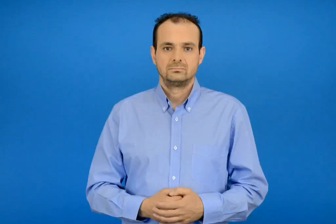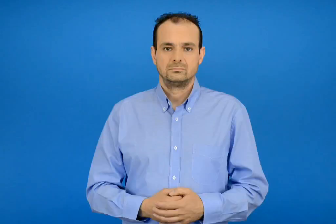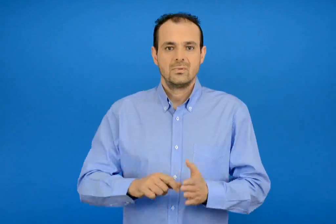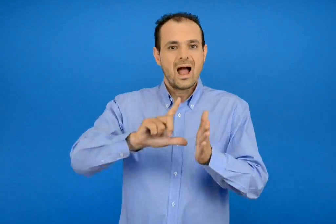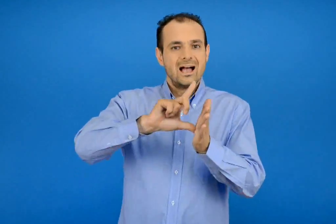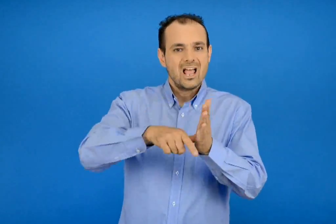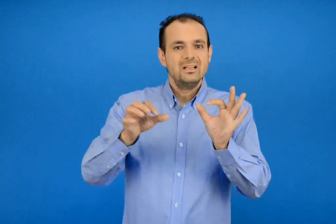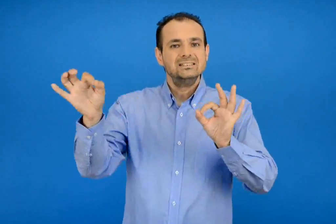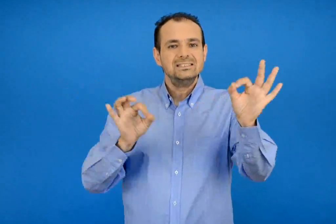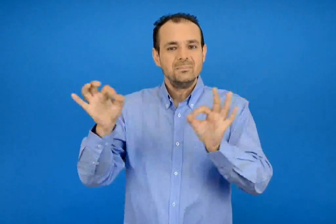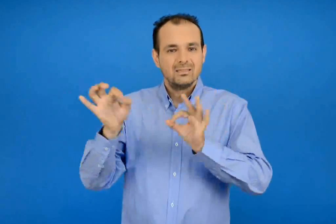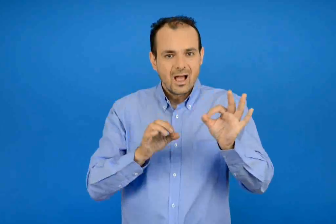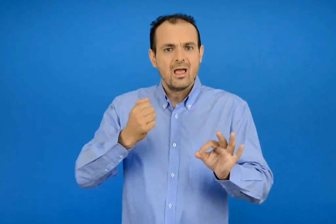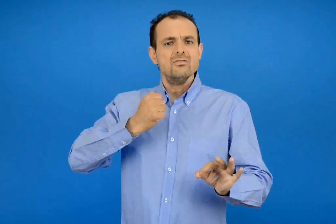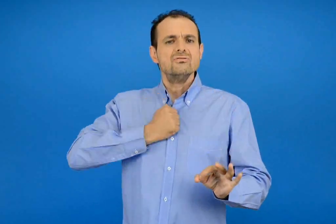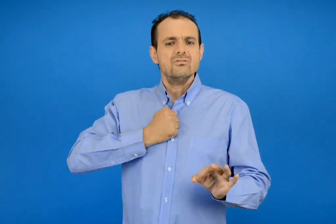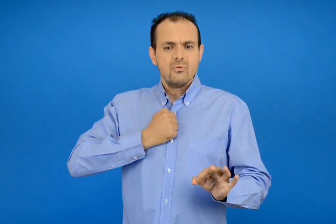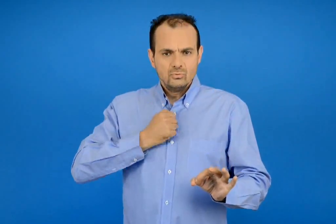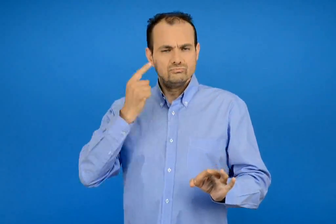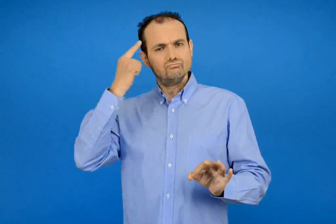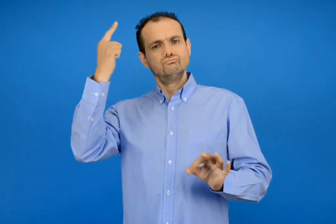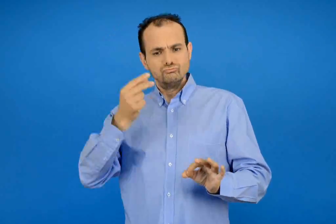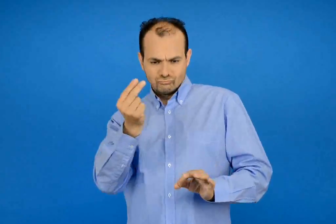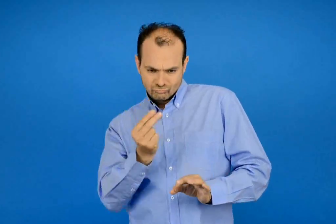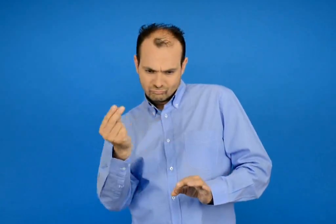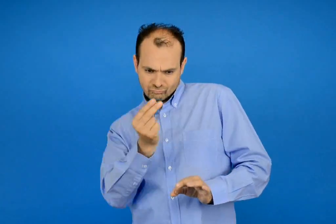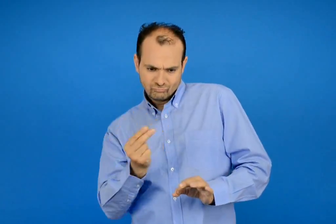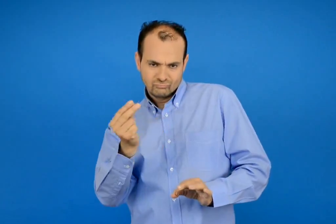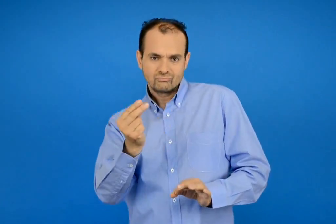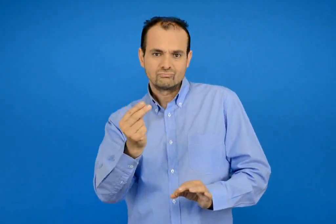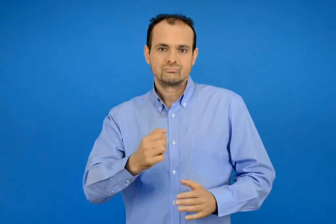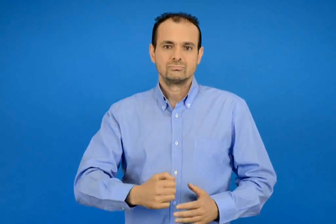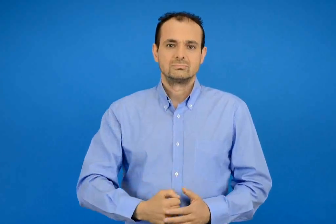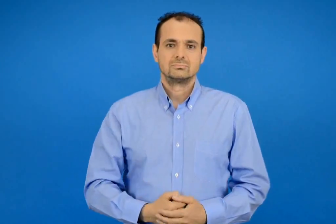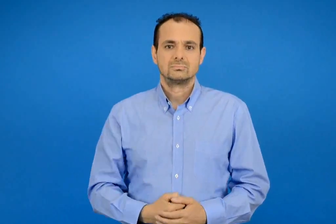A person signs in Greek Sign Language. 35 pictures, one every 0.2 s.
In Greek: σχεδιάζω δίκες μου εικόνες με γεωμετρικά σχήματα
